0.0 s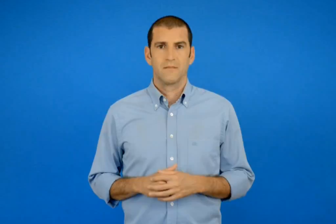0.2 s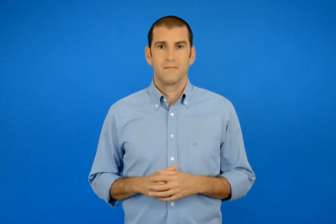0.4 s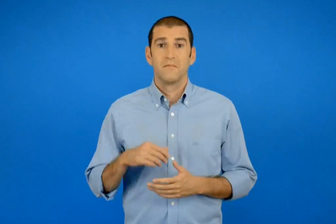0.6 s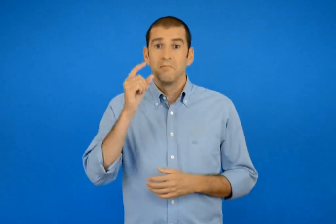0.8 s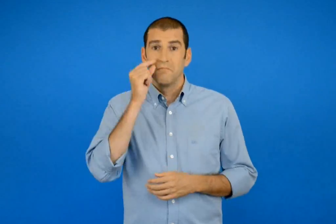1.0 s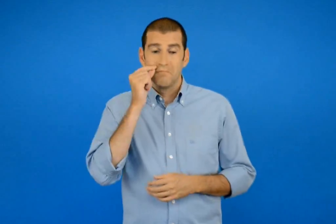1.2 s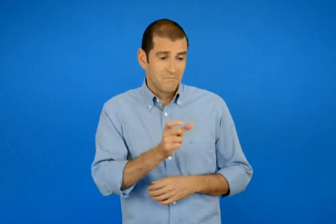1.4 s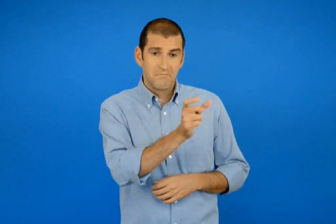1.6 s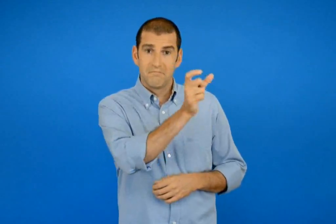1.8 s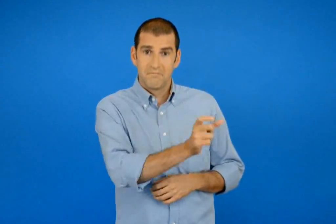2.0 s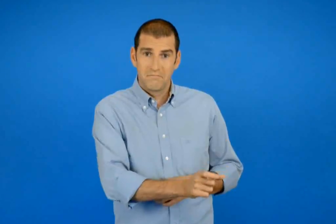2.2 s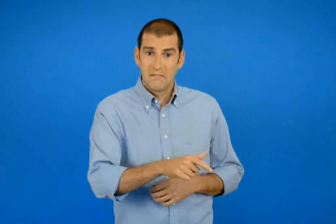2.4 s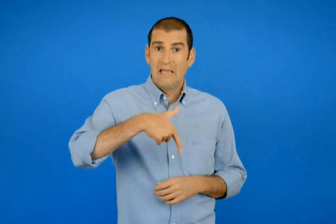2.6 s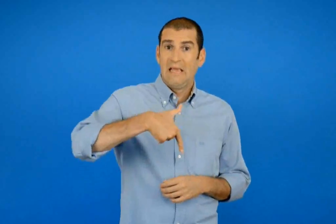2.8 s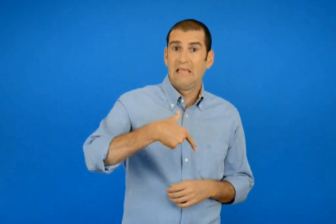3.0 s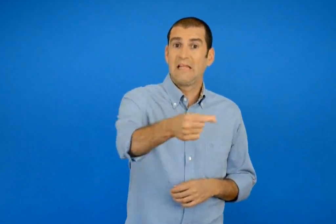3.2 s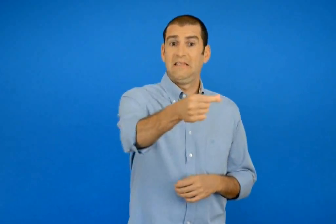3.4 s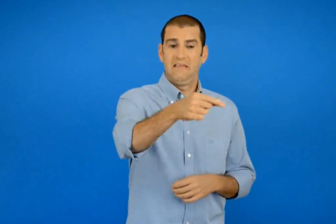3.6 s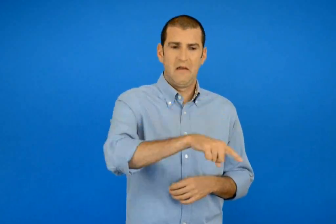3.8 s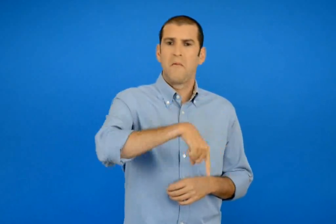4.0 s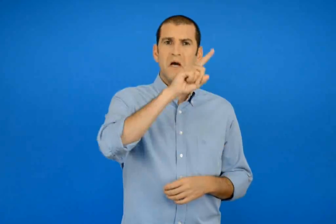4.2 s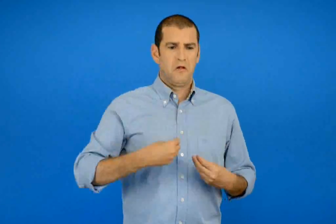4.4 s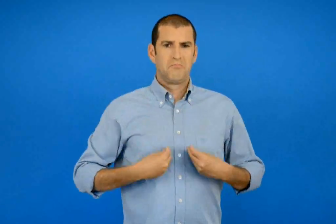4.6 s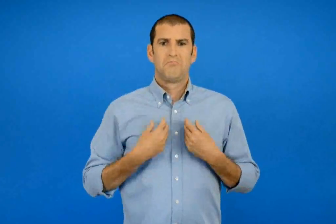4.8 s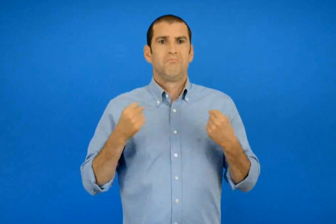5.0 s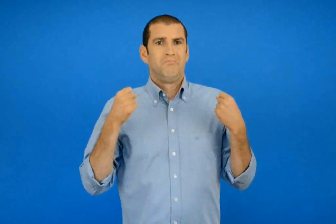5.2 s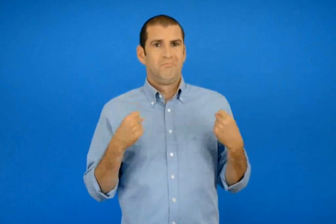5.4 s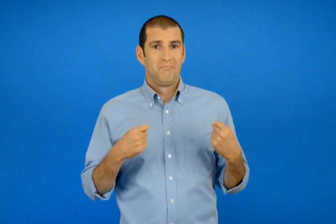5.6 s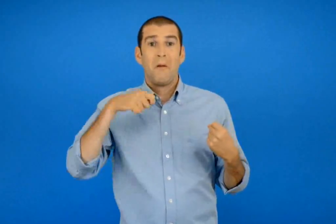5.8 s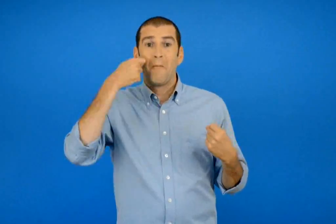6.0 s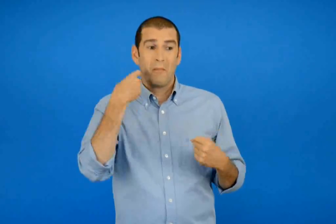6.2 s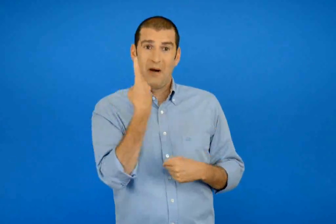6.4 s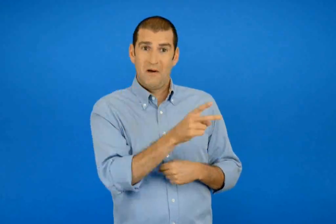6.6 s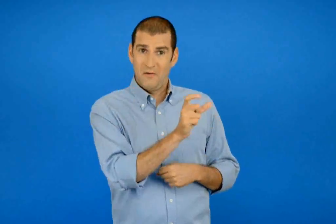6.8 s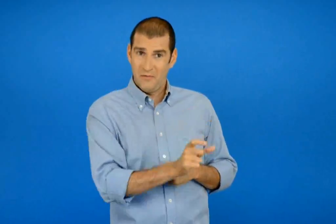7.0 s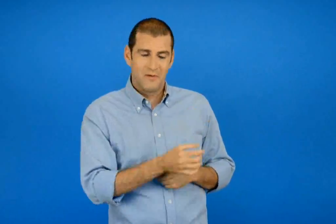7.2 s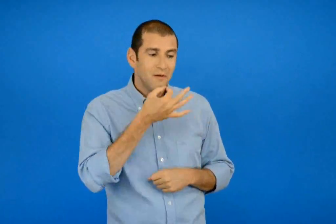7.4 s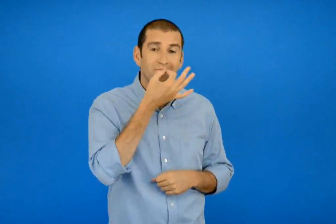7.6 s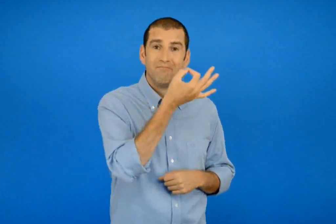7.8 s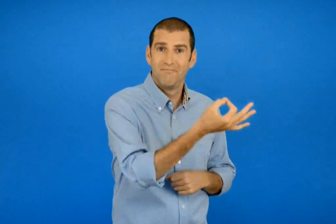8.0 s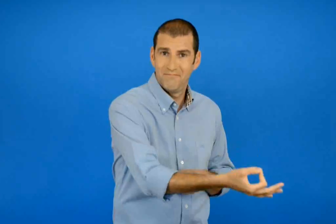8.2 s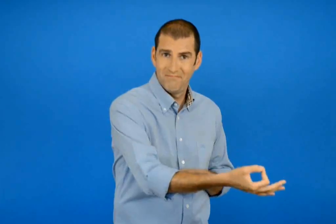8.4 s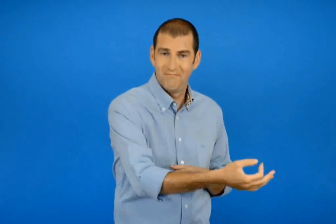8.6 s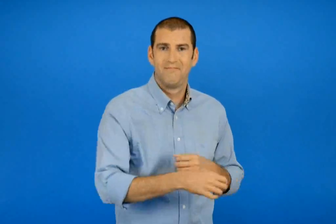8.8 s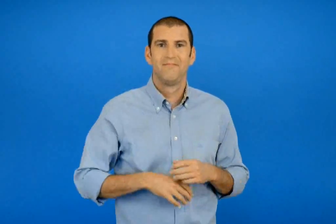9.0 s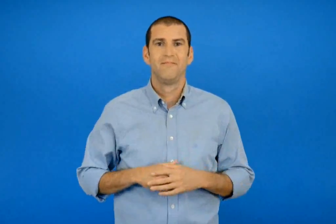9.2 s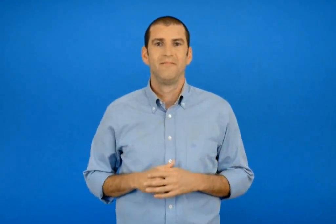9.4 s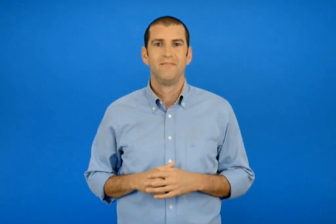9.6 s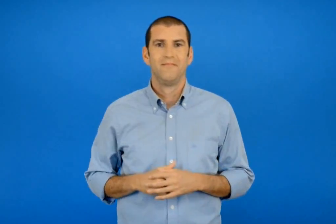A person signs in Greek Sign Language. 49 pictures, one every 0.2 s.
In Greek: λέει στον γιάννη η μαμά του μέρα που είναι στα καλά του
